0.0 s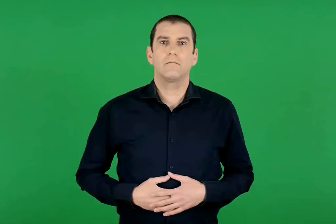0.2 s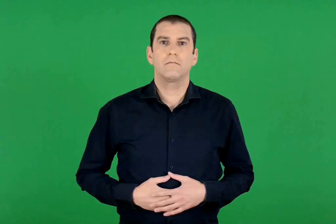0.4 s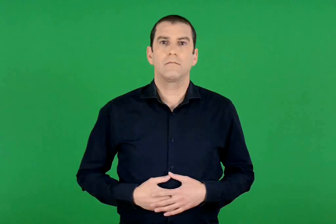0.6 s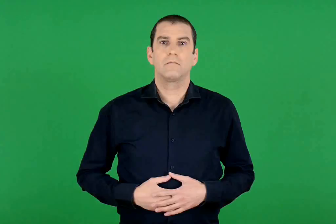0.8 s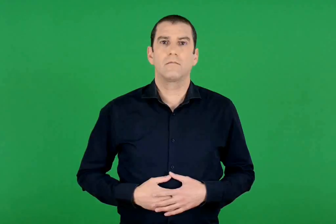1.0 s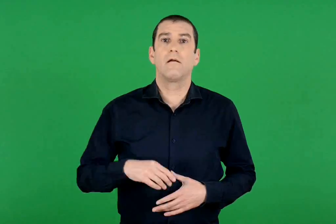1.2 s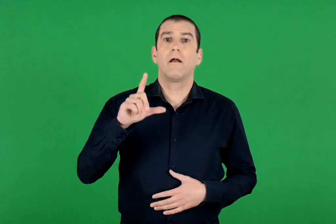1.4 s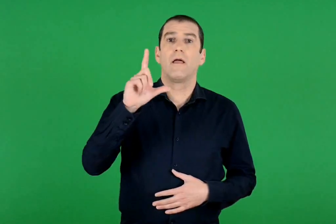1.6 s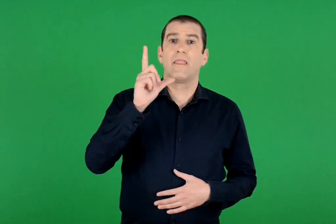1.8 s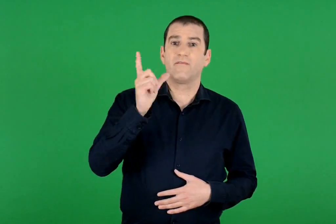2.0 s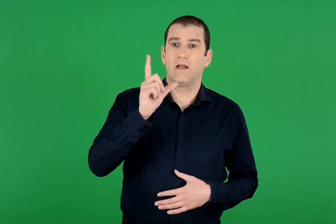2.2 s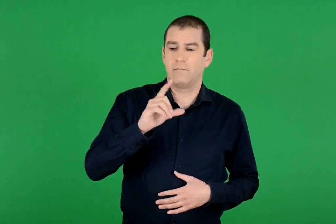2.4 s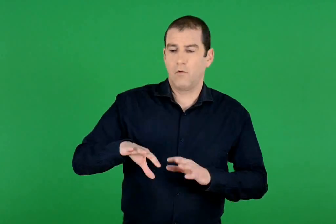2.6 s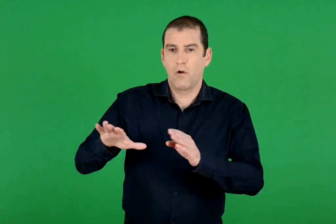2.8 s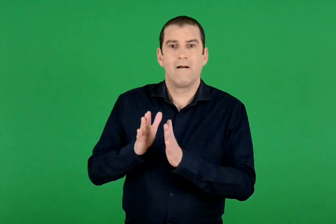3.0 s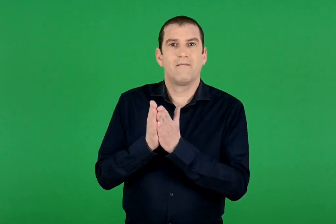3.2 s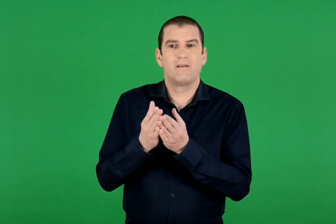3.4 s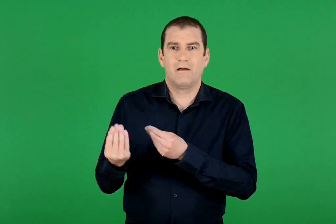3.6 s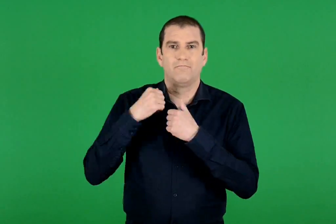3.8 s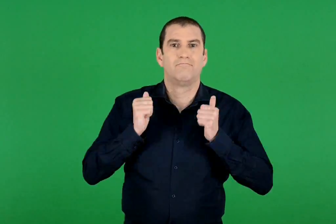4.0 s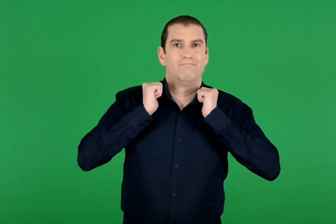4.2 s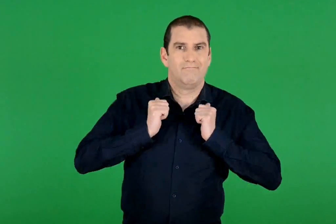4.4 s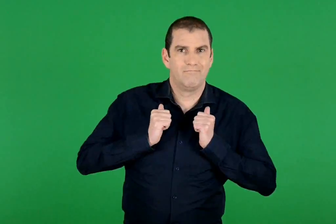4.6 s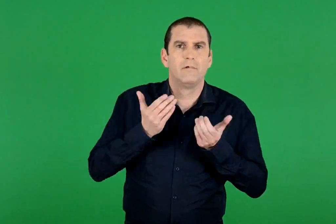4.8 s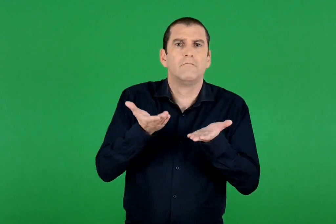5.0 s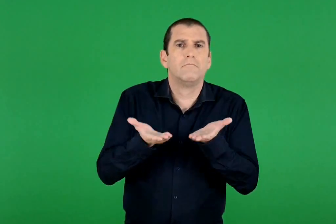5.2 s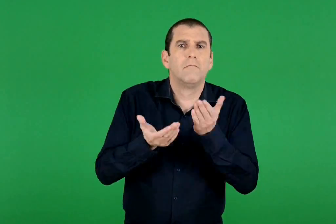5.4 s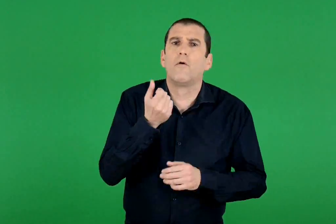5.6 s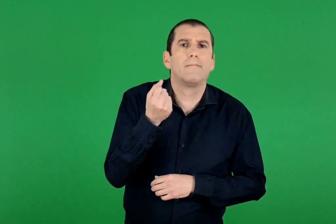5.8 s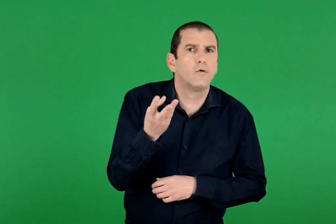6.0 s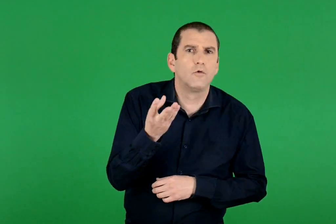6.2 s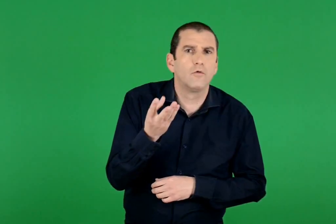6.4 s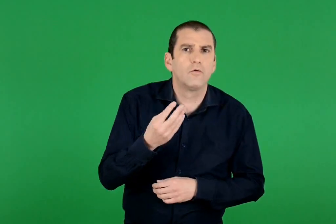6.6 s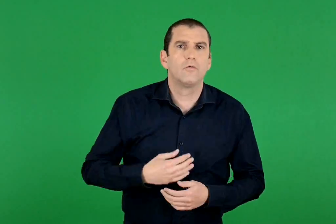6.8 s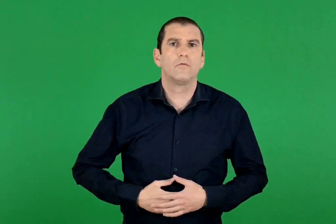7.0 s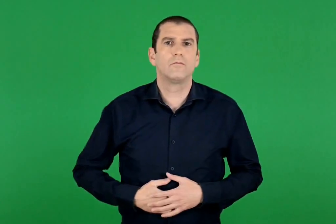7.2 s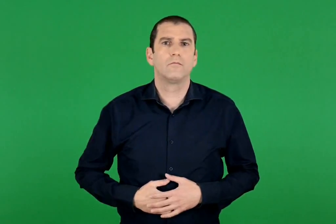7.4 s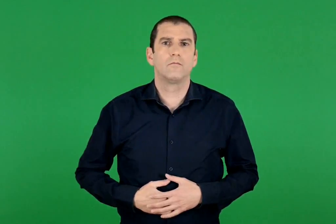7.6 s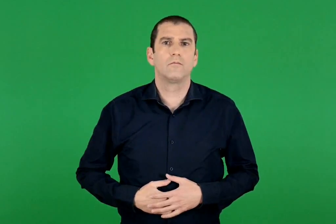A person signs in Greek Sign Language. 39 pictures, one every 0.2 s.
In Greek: πόσο ζυγίζουν τα βιβλία που παίρνει μαζί της τη δευτέρα ;
